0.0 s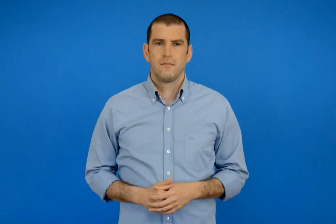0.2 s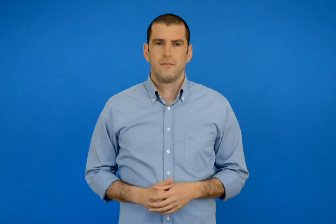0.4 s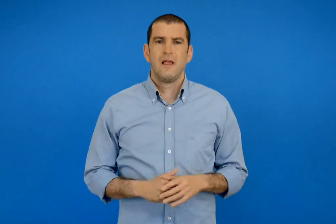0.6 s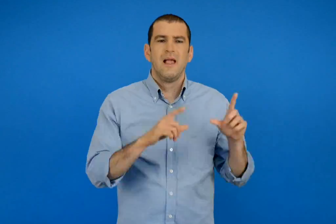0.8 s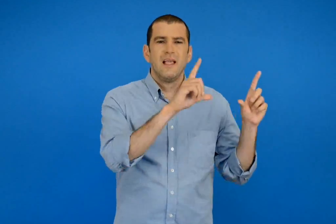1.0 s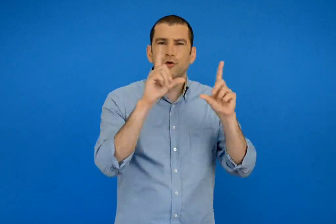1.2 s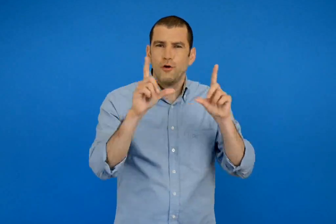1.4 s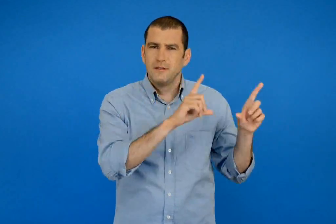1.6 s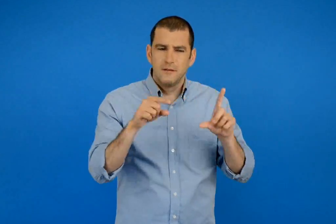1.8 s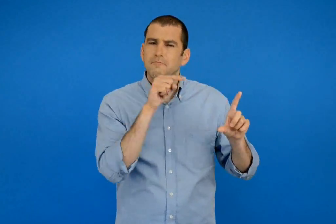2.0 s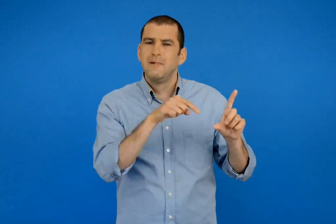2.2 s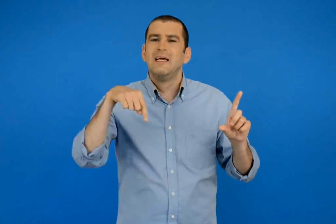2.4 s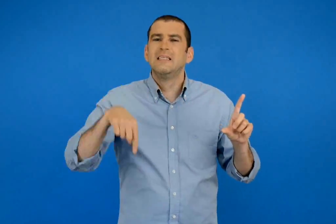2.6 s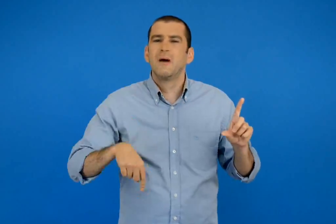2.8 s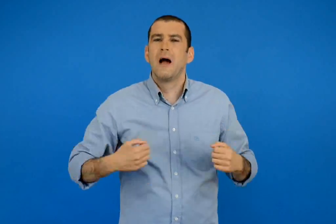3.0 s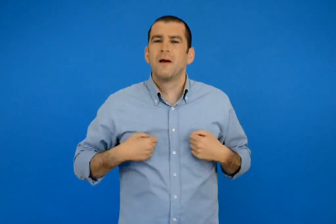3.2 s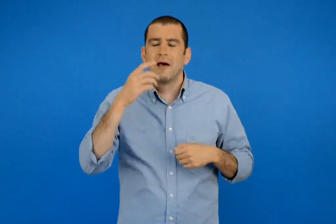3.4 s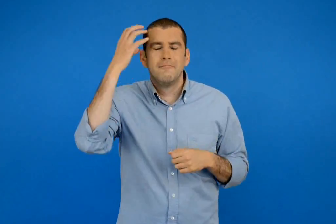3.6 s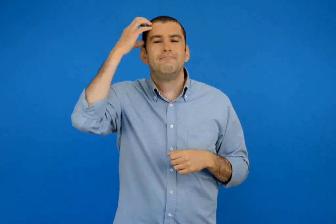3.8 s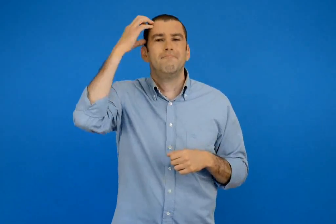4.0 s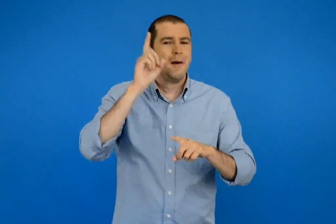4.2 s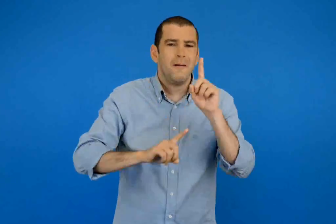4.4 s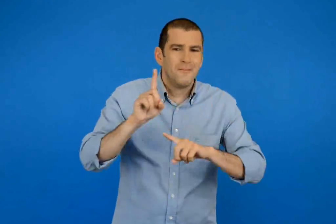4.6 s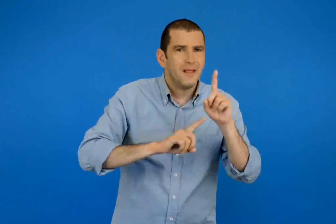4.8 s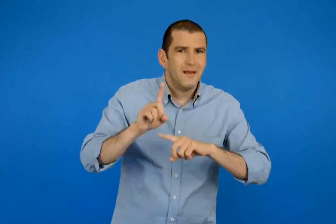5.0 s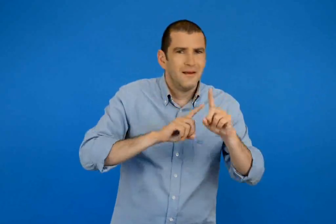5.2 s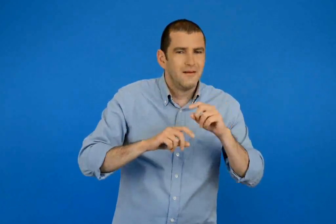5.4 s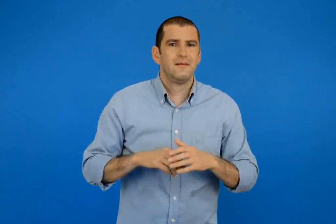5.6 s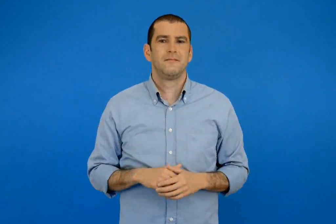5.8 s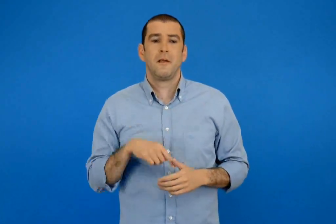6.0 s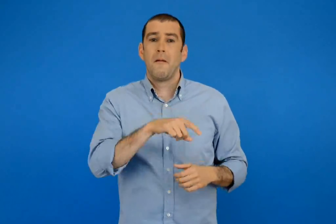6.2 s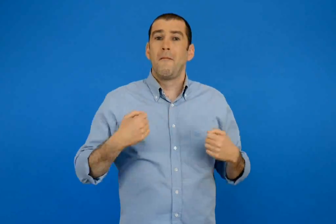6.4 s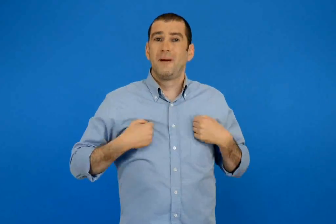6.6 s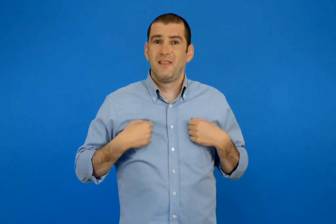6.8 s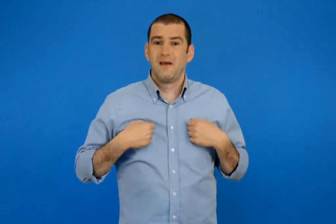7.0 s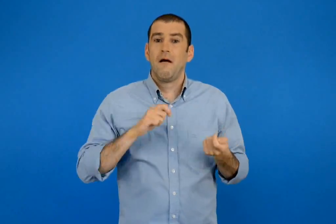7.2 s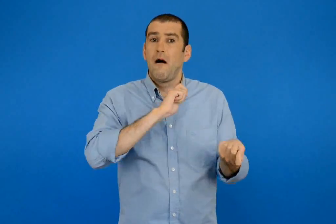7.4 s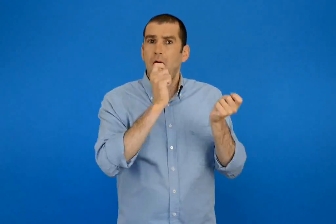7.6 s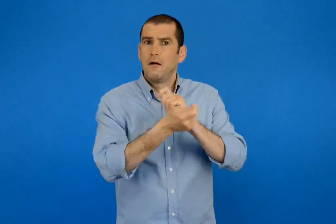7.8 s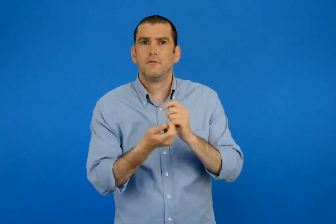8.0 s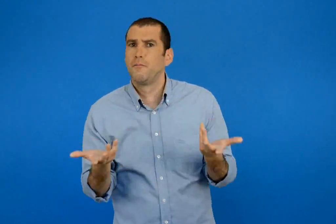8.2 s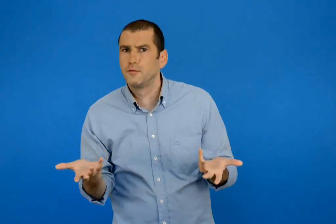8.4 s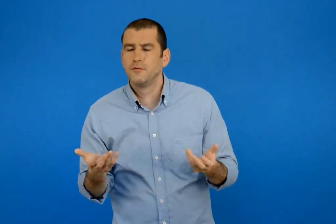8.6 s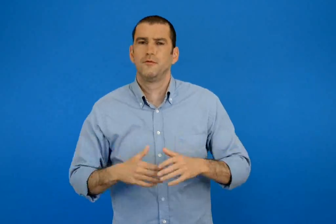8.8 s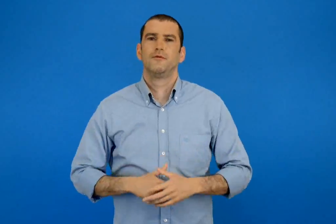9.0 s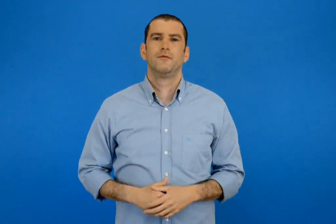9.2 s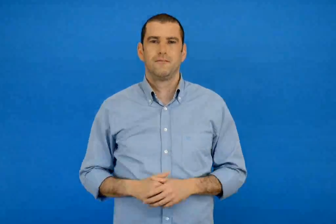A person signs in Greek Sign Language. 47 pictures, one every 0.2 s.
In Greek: ποια σημερινά παιχνίδια σου θυμίζουν οι εικόνες ; πως αλλάξαν τα παιχνίδια ;
